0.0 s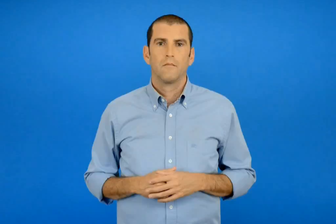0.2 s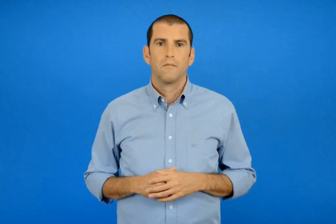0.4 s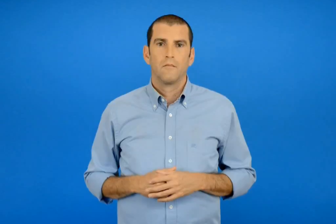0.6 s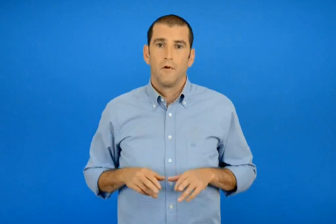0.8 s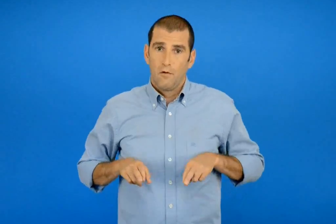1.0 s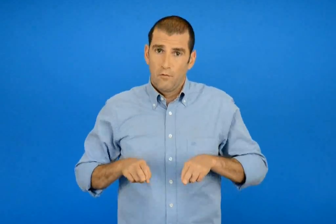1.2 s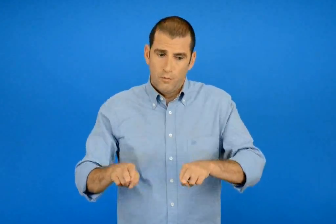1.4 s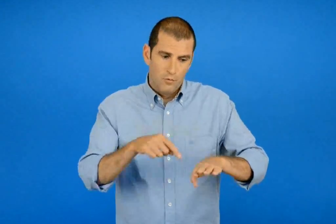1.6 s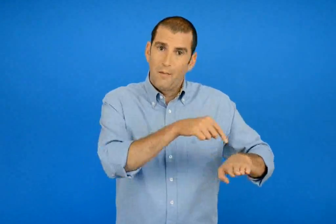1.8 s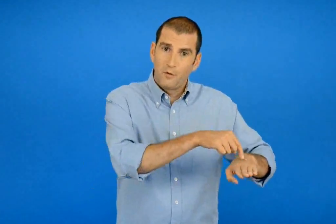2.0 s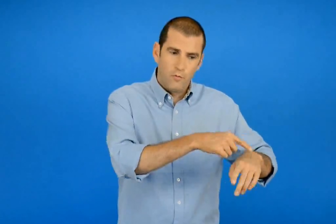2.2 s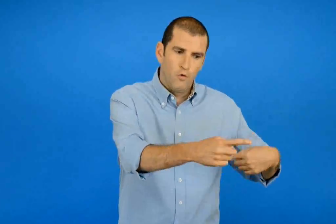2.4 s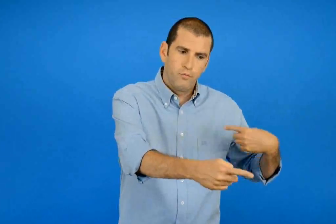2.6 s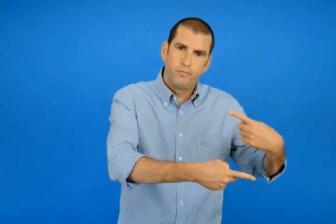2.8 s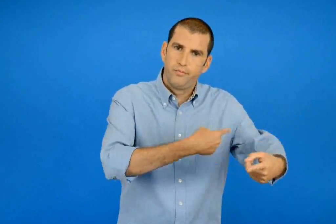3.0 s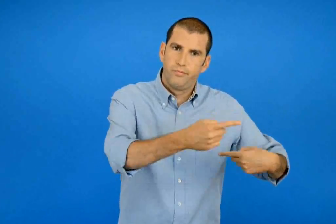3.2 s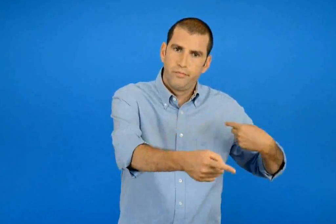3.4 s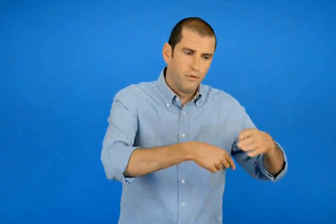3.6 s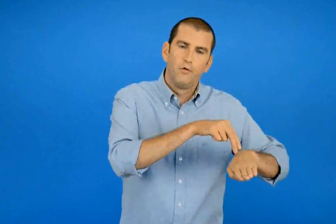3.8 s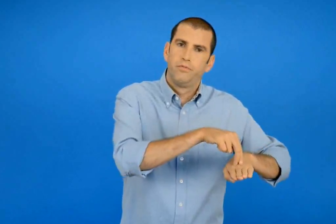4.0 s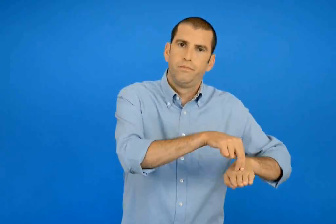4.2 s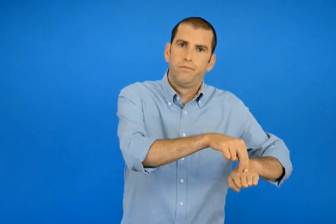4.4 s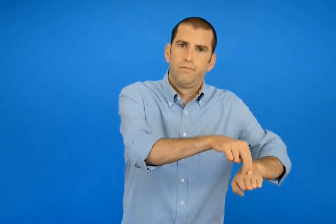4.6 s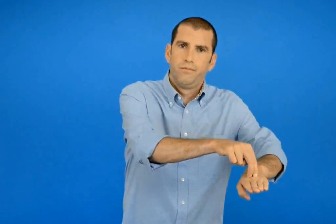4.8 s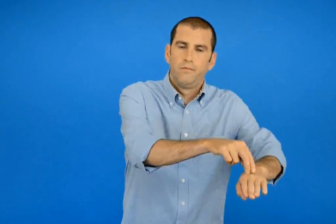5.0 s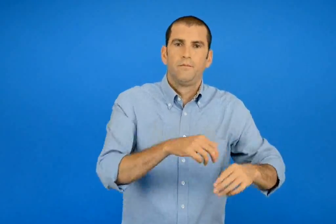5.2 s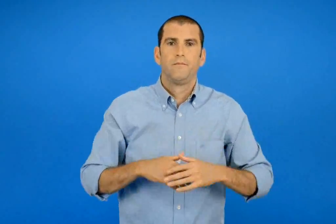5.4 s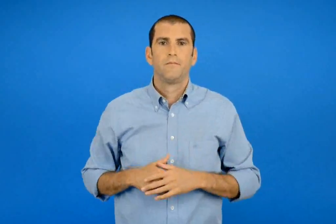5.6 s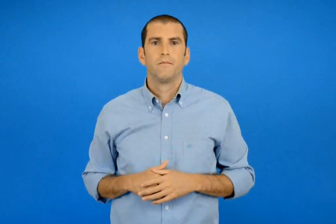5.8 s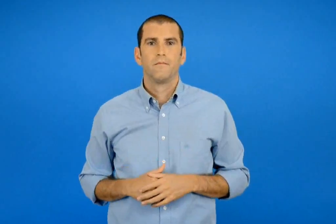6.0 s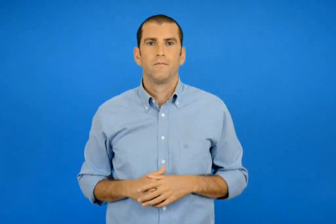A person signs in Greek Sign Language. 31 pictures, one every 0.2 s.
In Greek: το κυλιόμενο πεζοδρόμιο
